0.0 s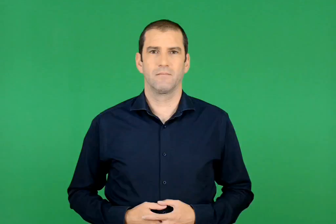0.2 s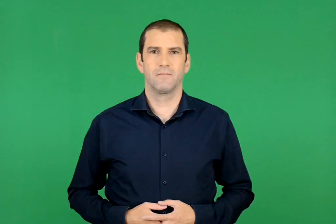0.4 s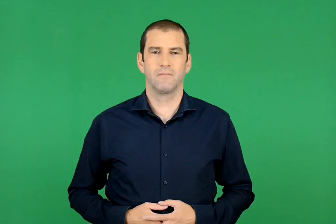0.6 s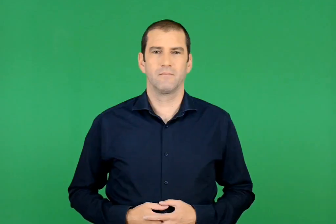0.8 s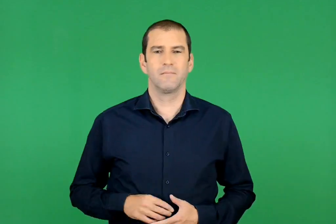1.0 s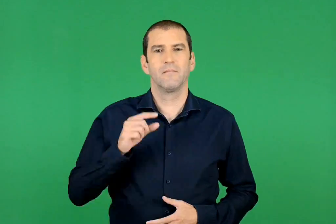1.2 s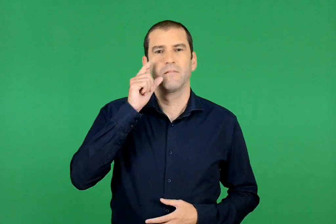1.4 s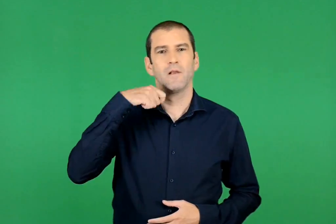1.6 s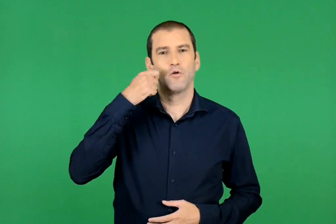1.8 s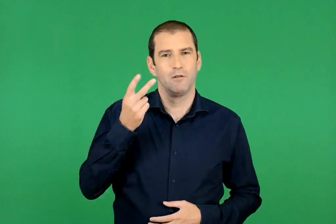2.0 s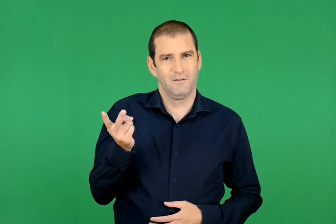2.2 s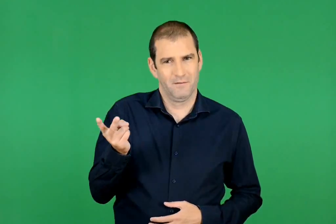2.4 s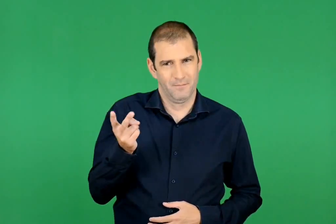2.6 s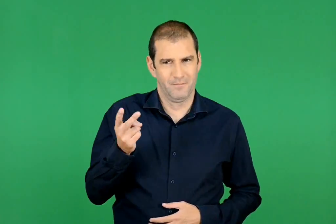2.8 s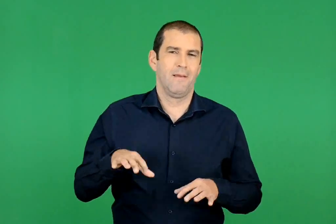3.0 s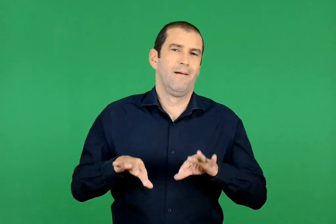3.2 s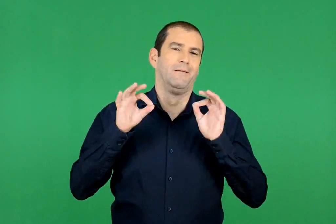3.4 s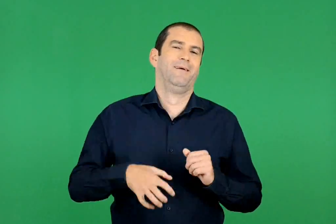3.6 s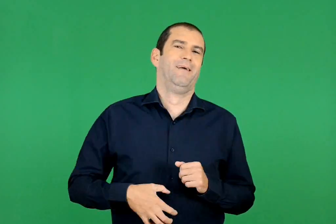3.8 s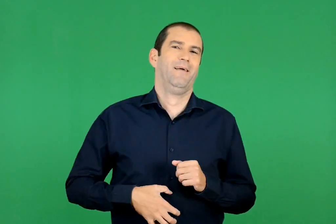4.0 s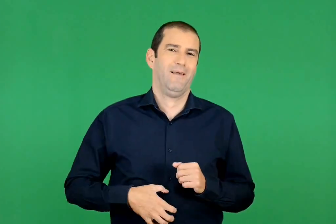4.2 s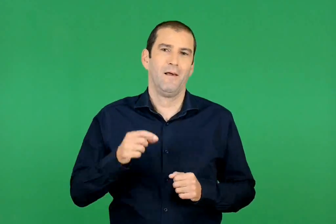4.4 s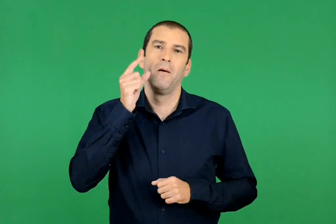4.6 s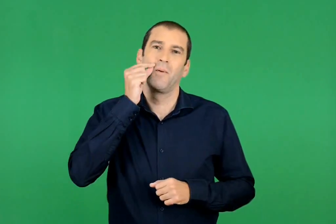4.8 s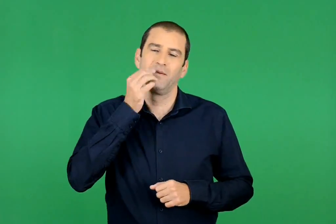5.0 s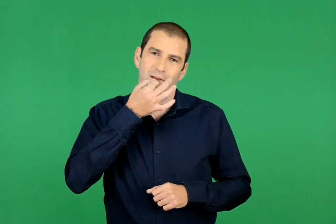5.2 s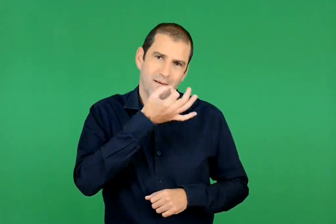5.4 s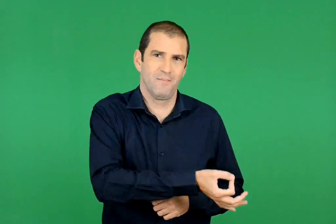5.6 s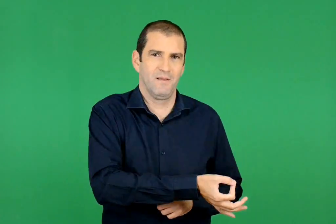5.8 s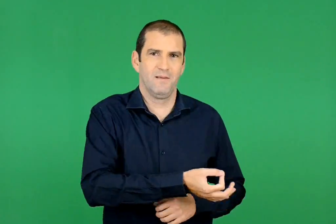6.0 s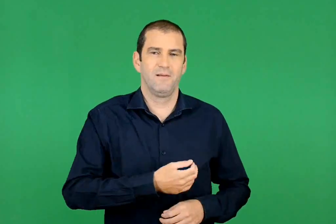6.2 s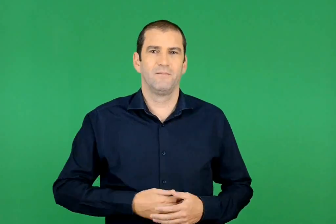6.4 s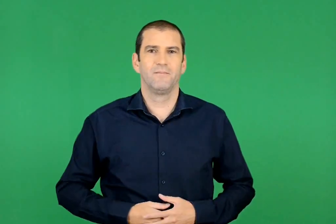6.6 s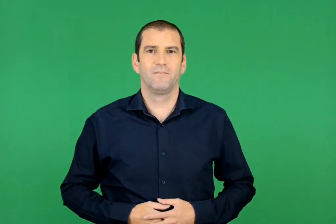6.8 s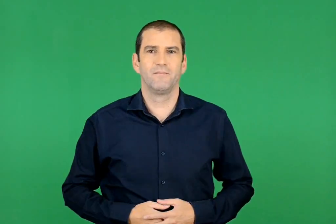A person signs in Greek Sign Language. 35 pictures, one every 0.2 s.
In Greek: οι γονείς του άρχισαν να γελάνε και ο µπαµπάς τού είπε
